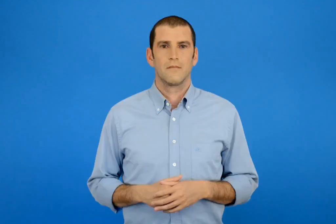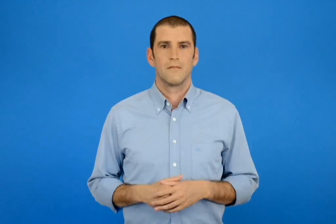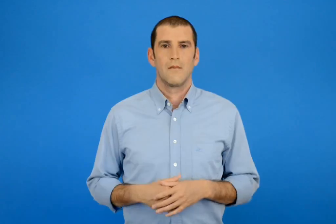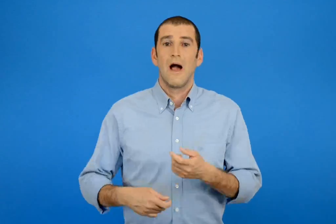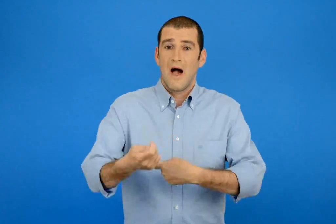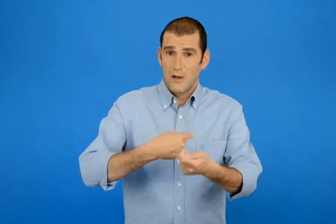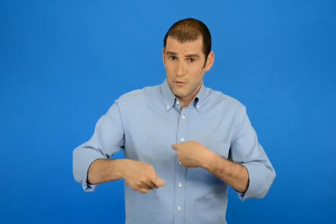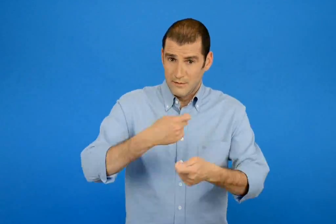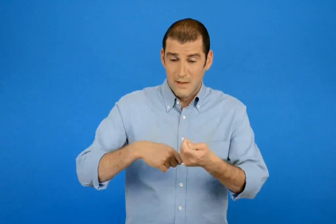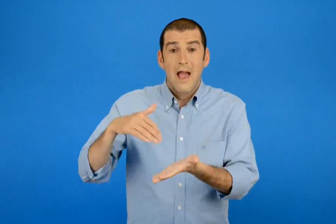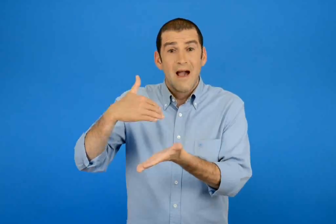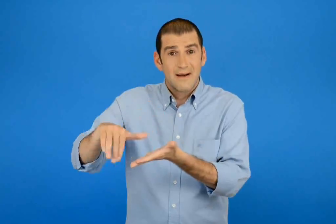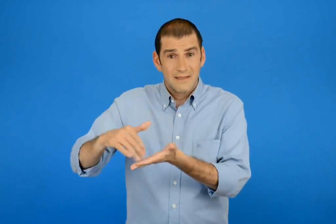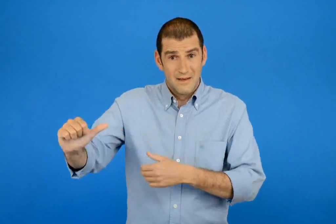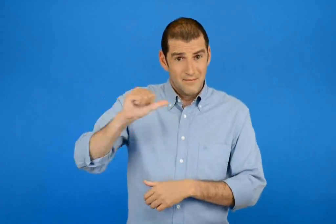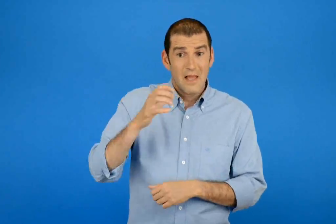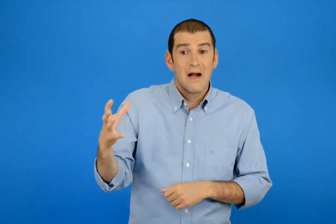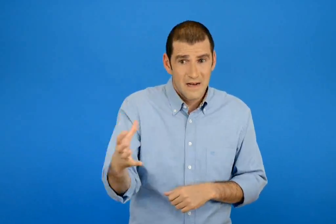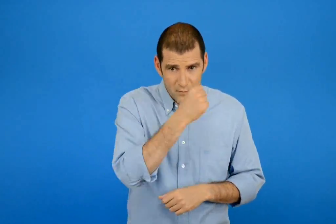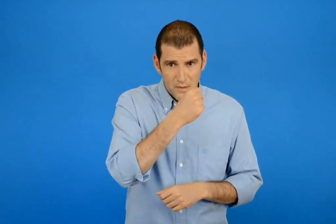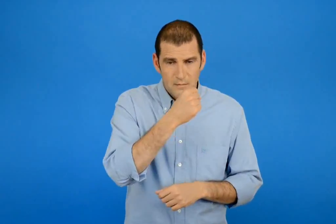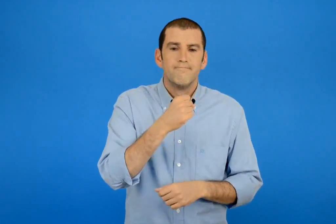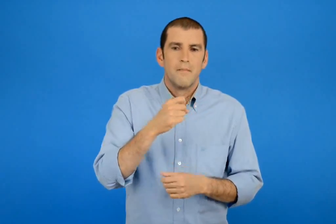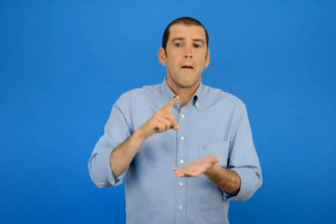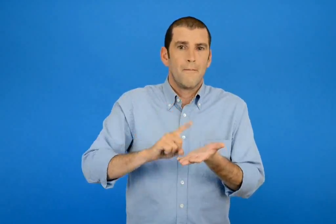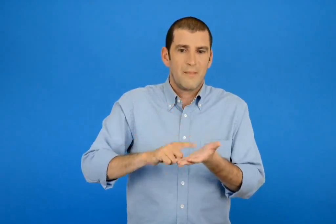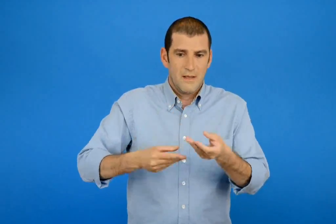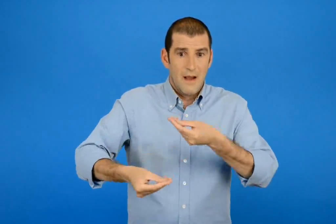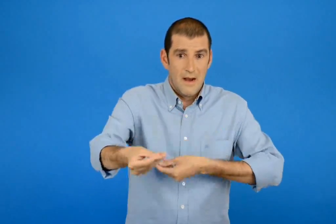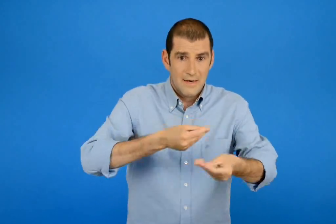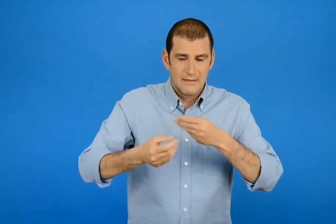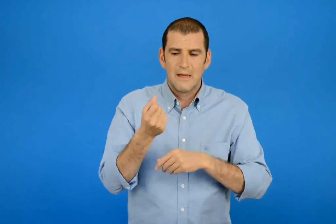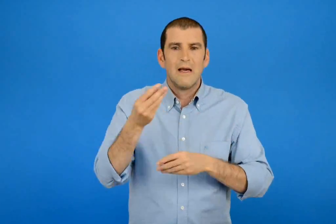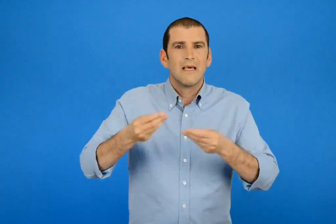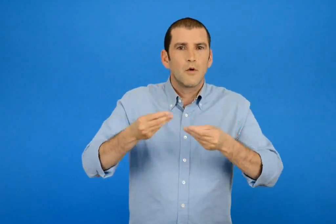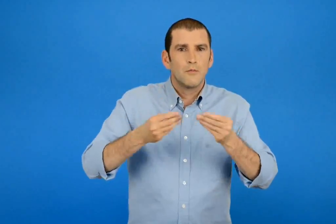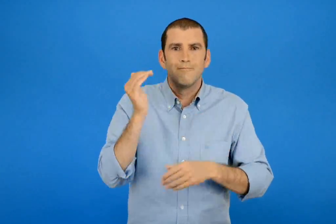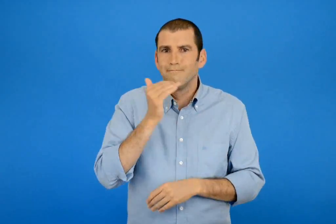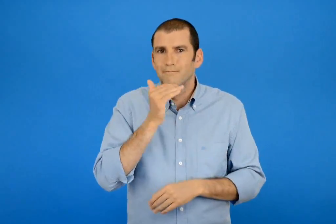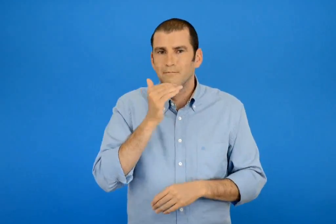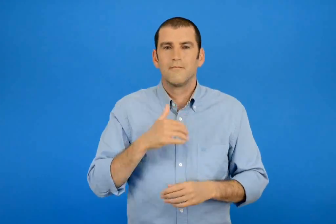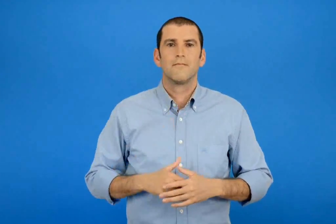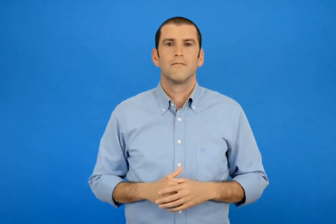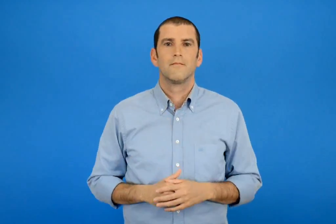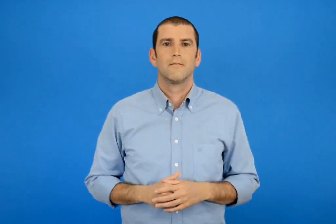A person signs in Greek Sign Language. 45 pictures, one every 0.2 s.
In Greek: για να βρούμε τα ρέστα στις αγορές μας κάνουμε γρήγορους υπολογισμούς και ανταλλαγές
